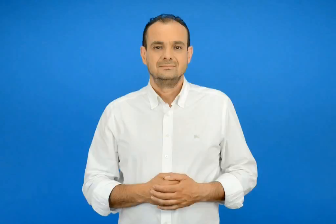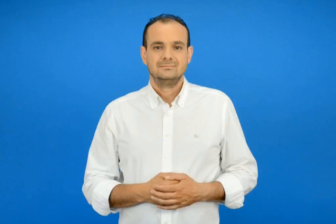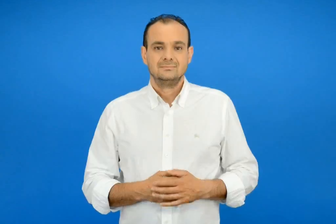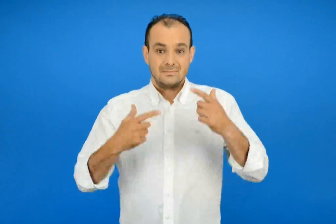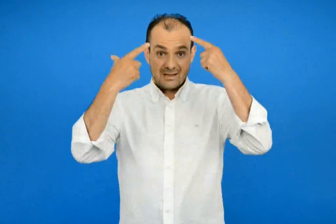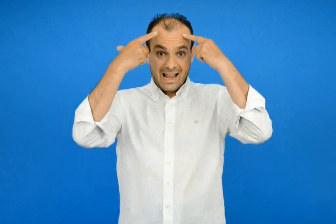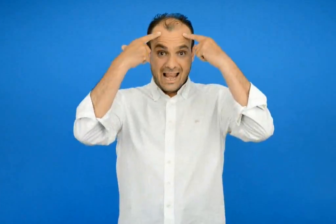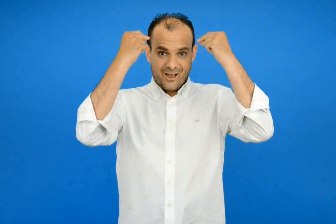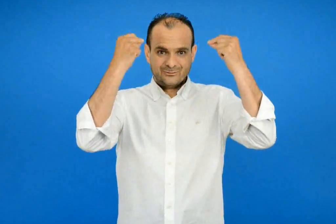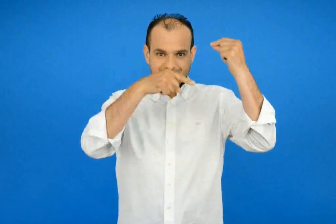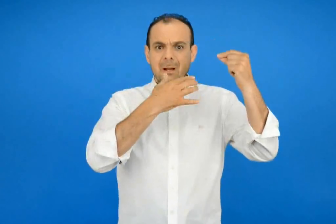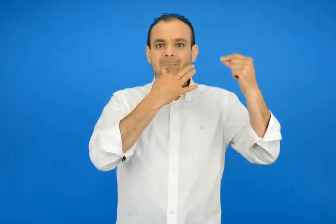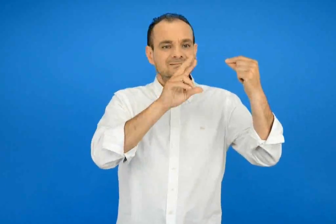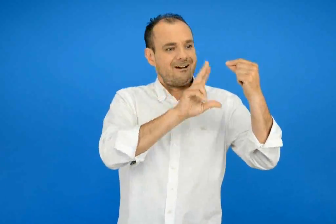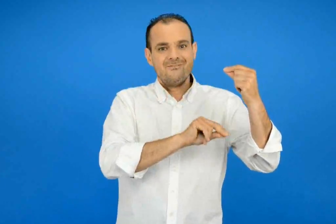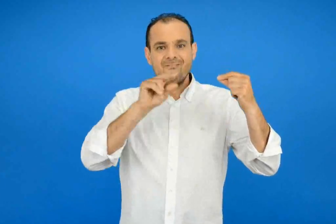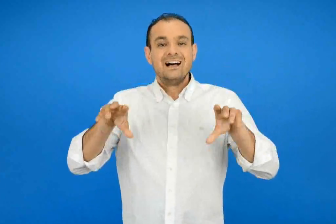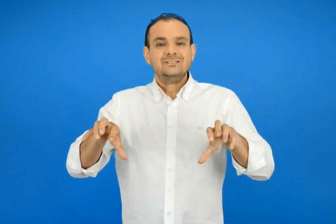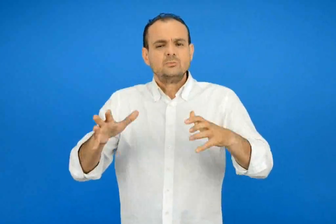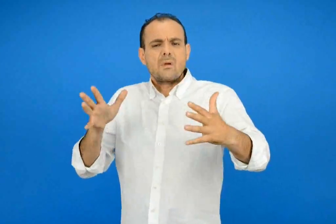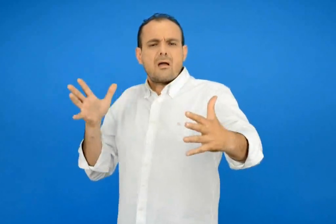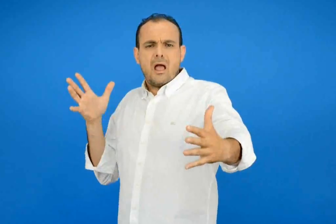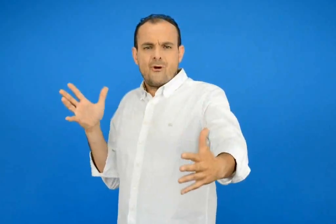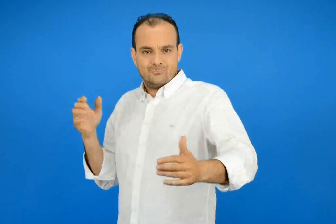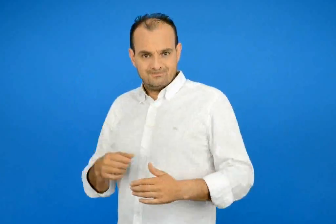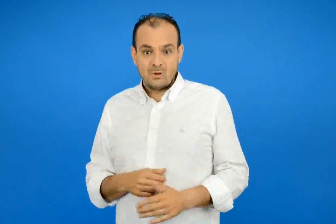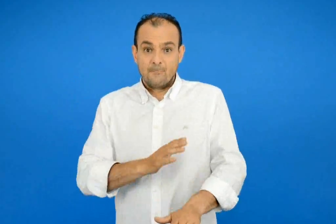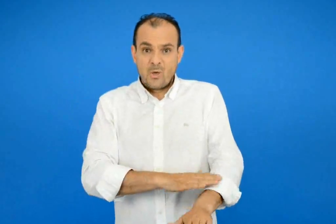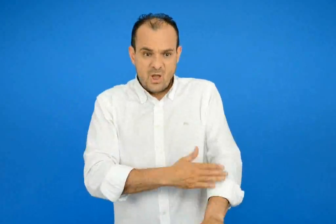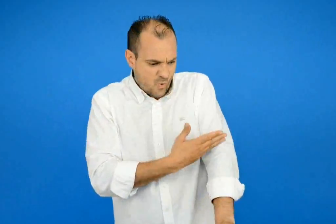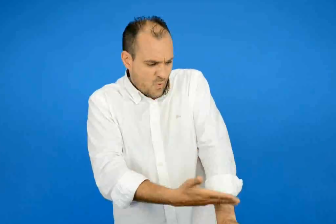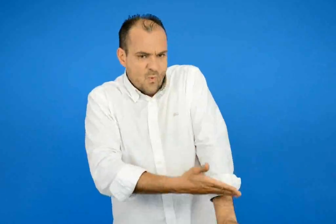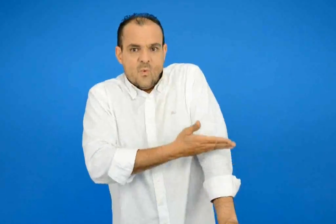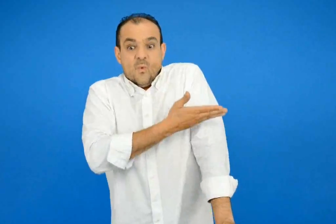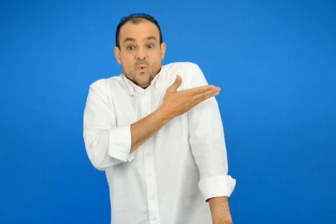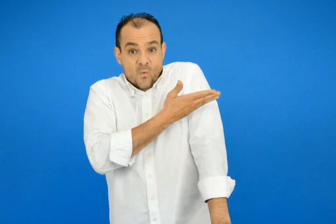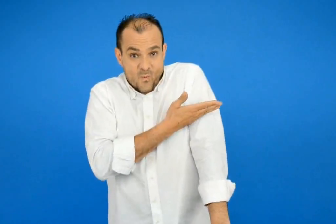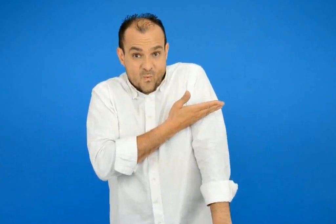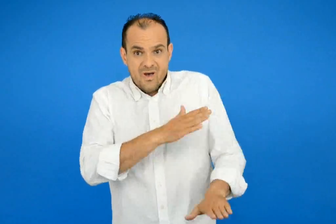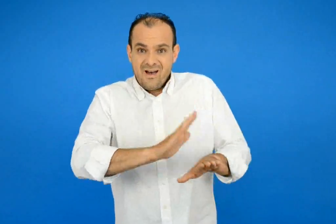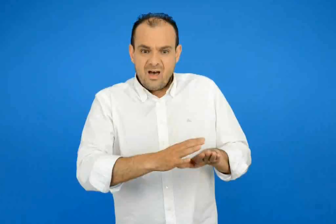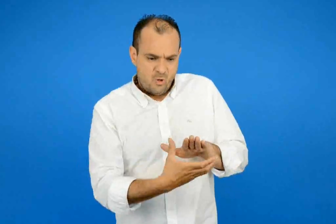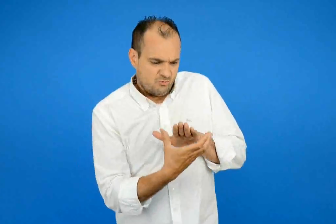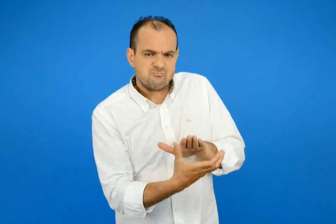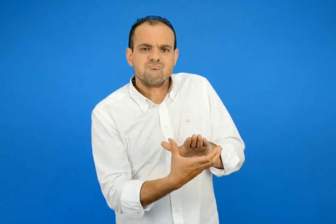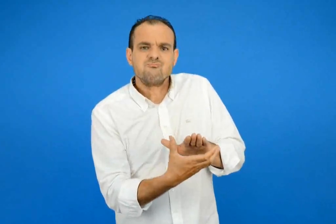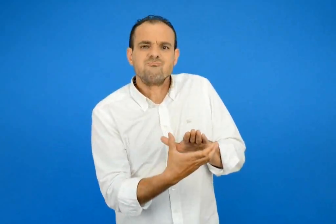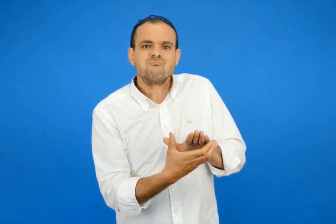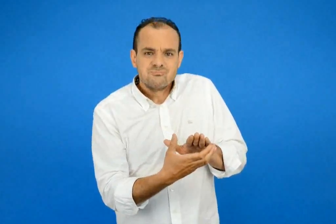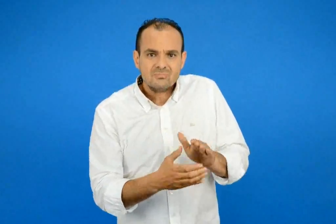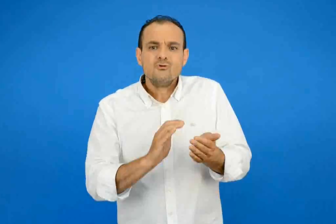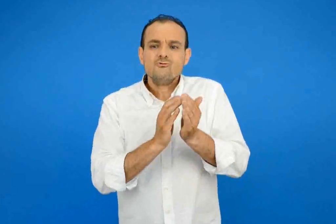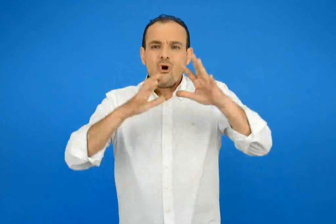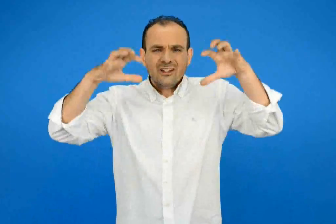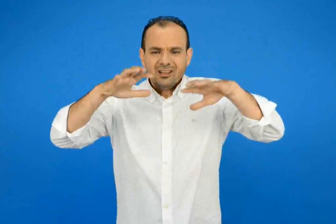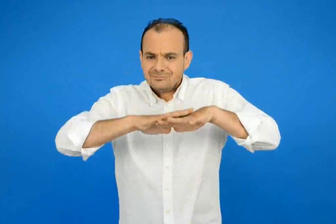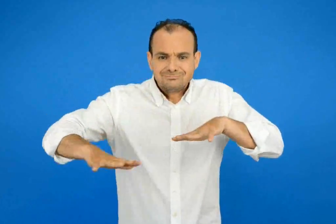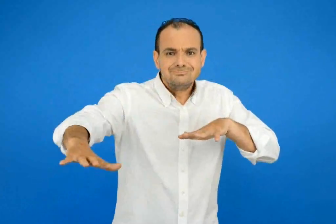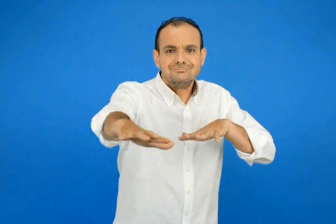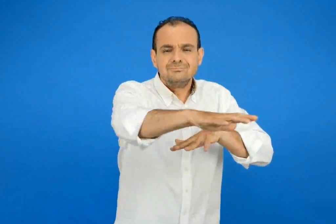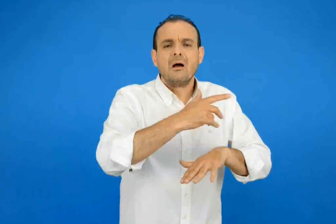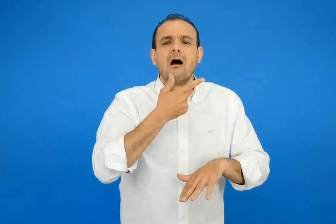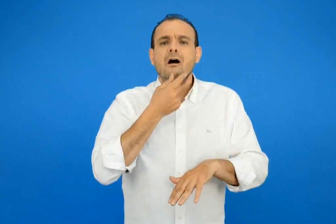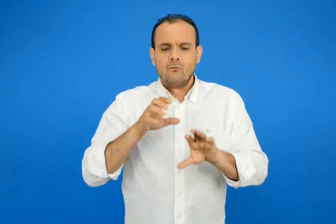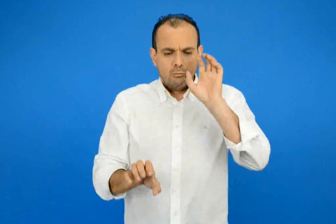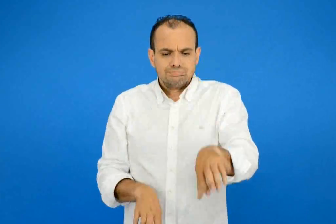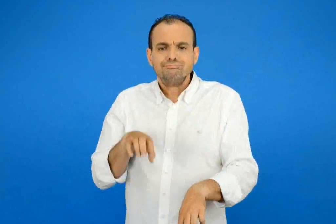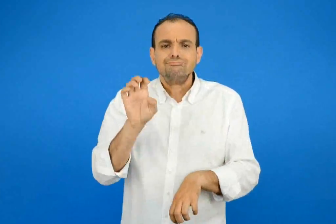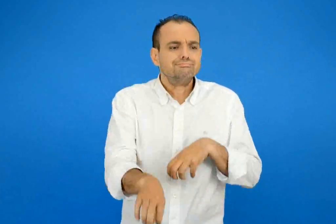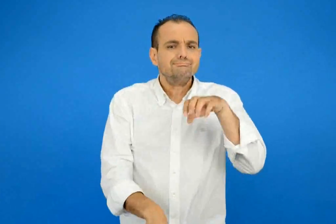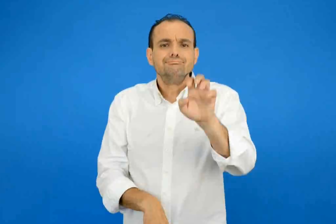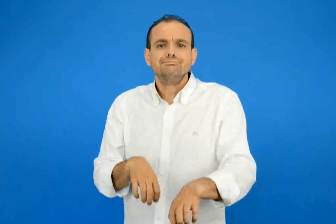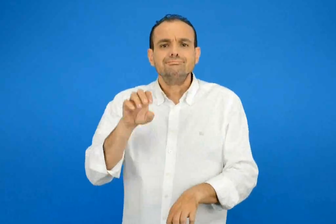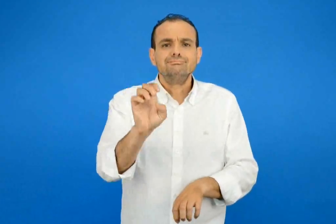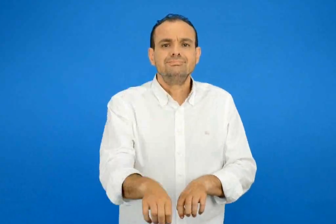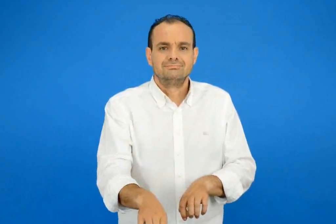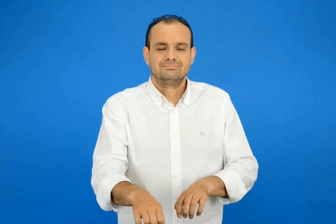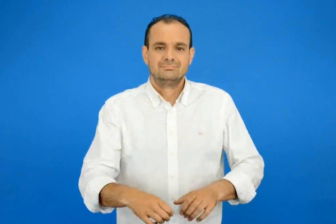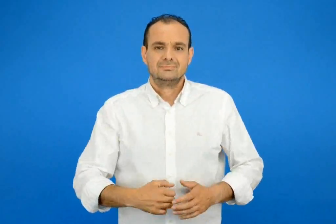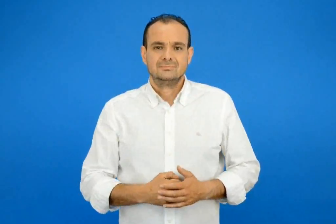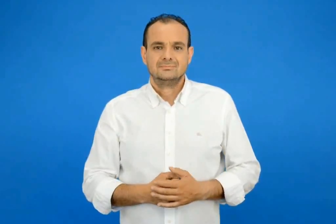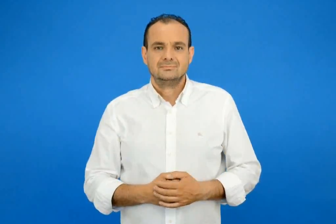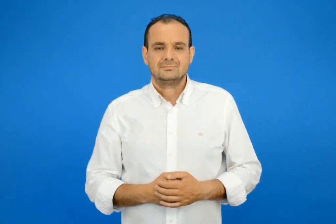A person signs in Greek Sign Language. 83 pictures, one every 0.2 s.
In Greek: ο λύκος μοιάζει με μεγάλο σκύλο έχει ψηλά ποδιά και φαρδύ πέλμα για να μπορεί να περπατά ευκολά στο χιόνι
